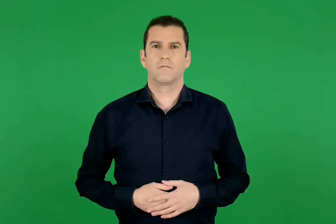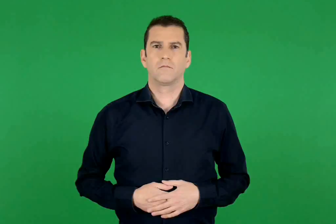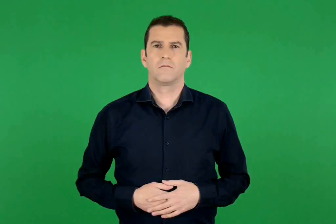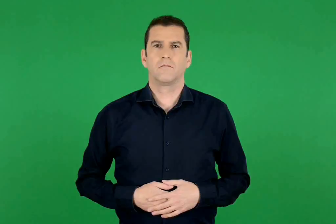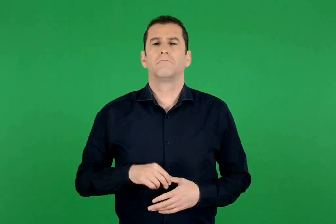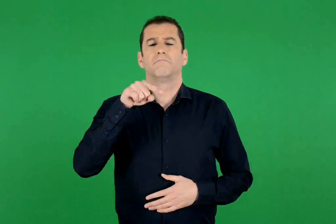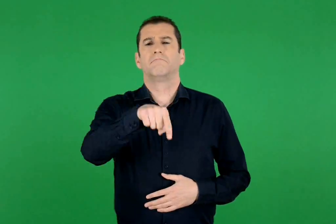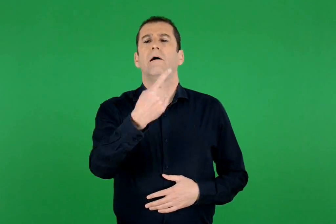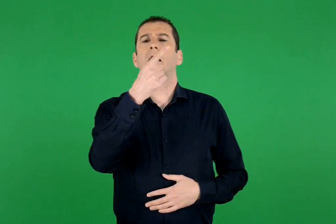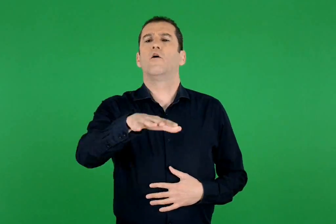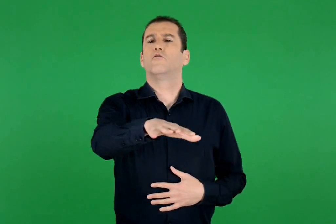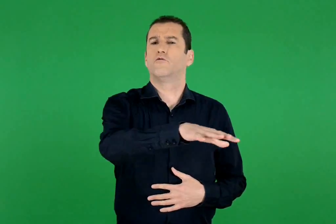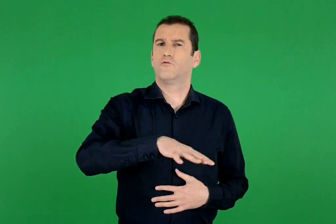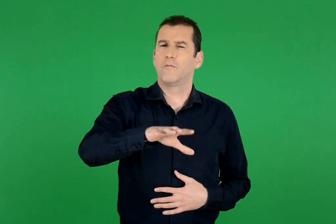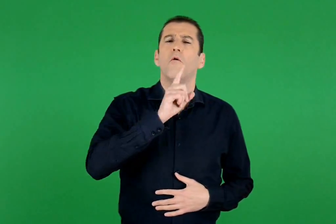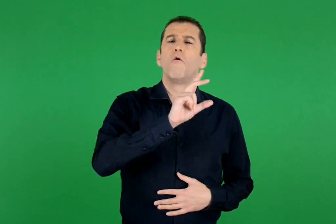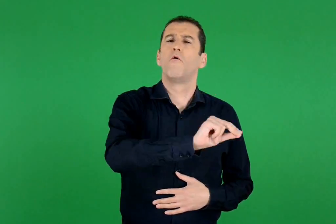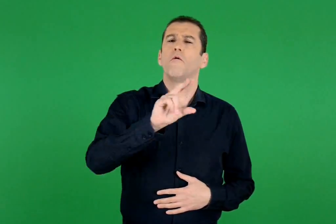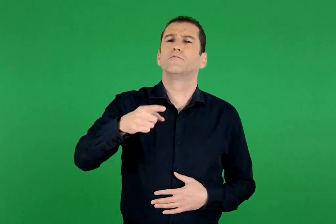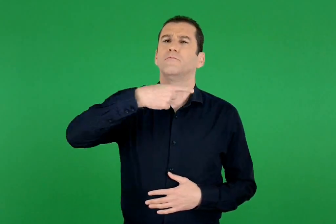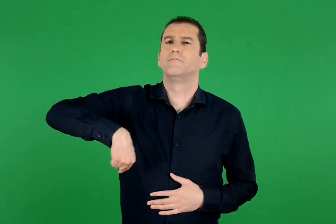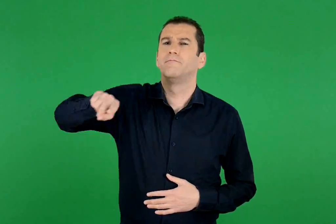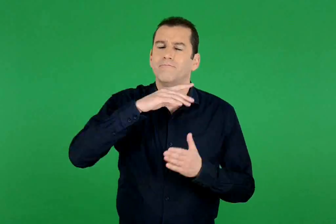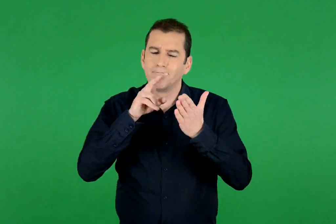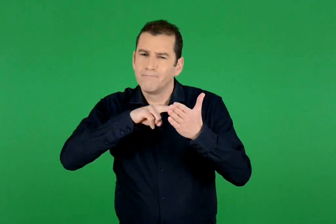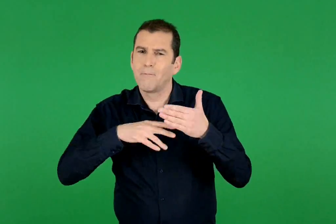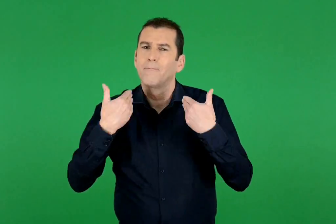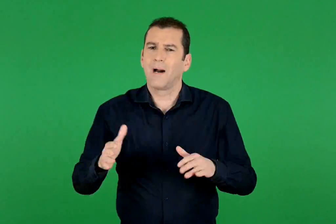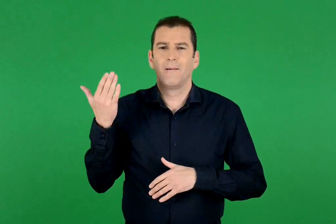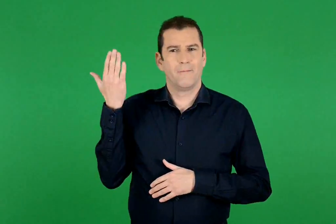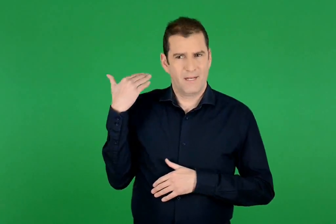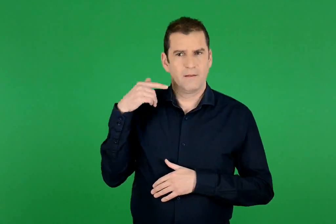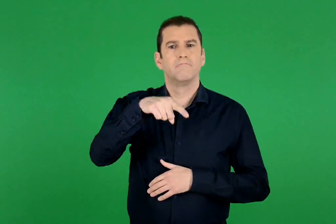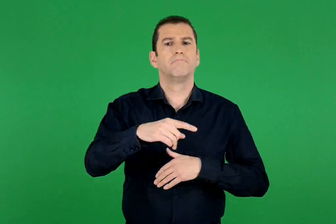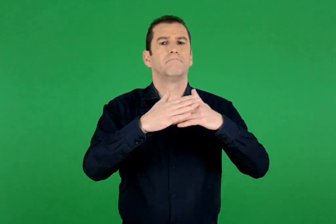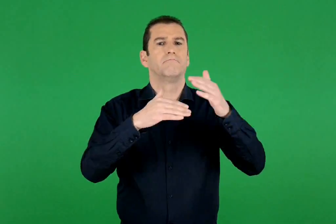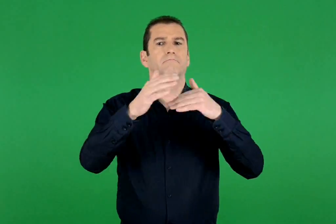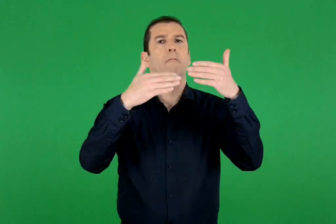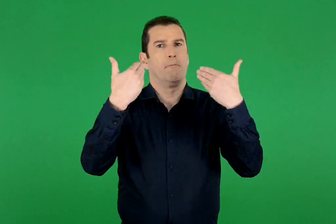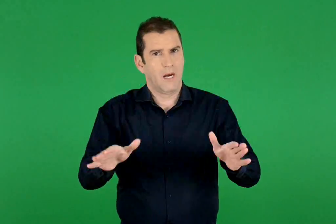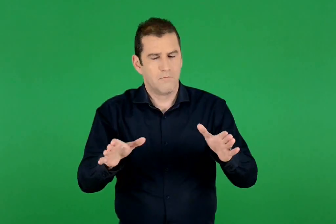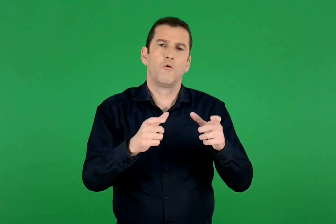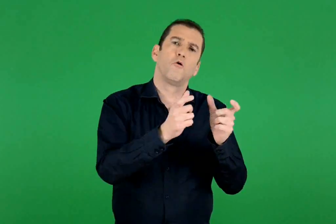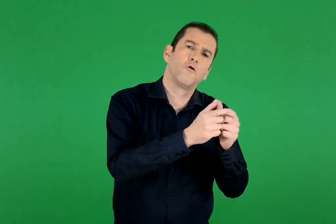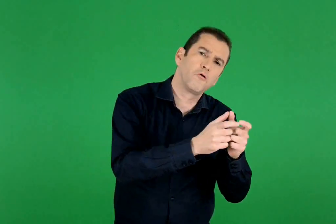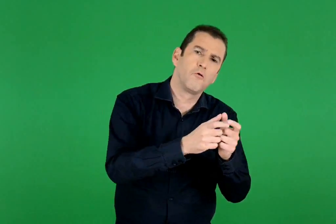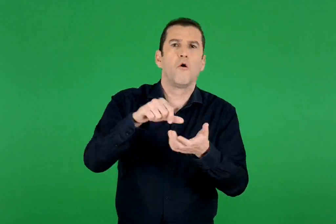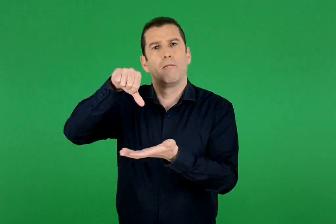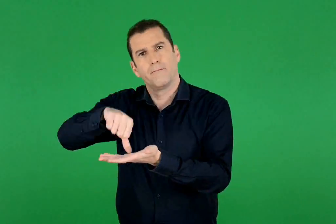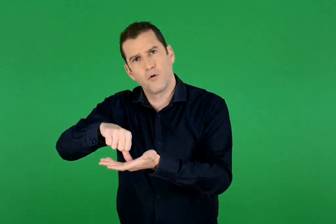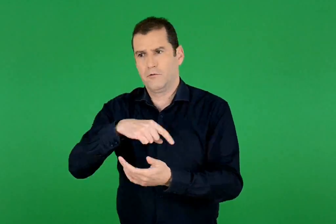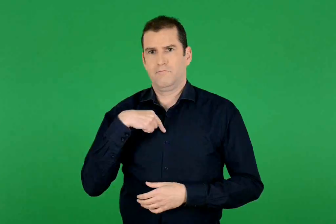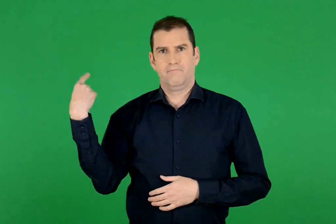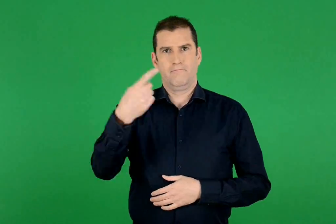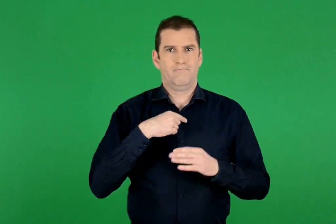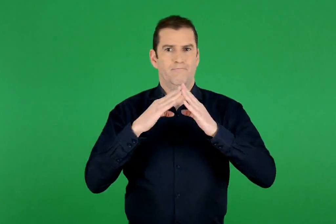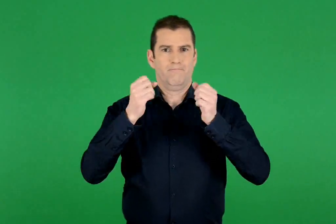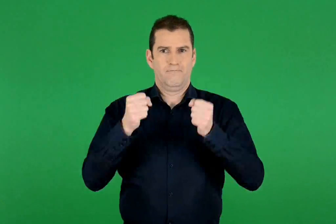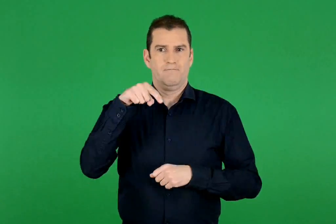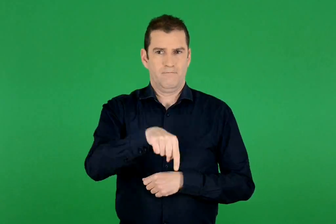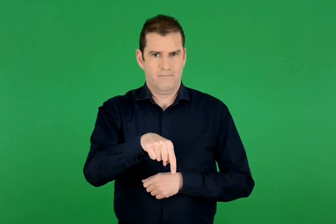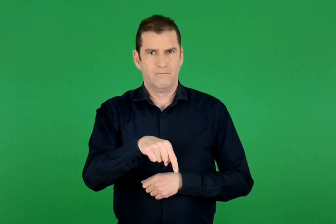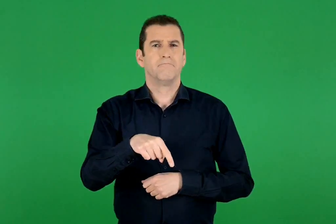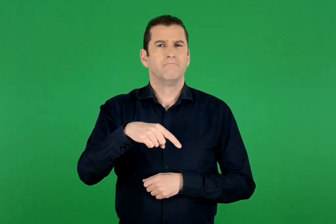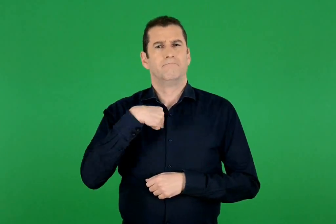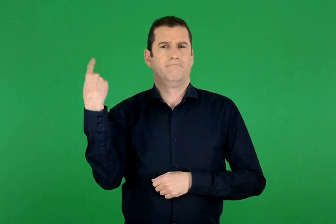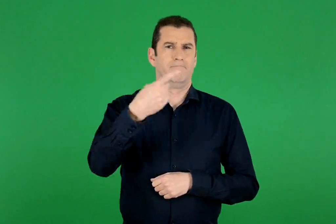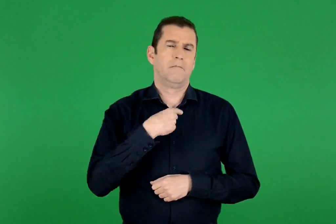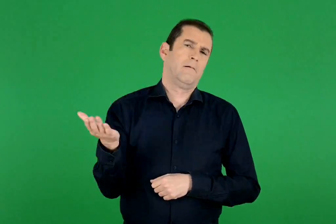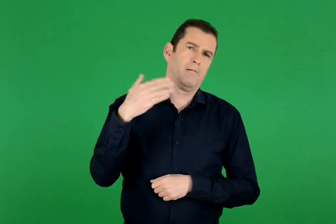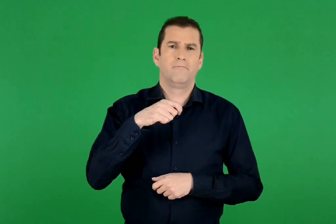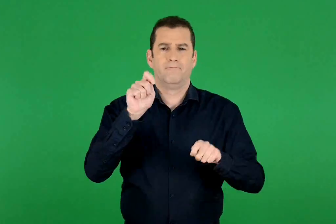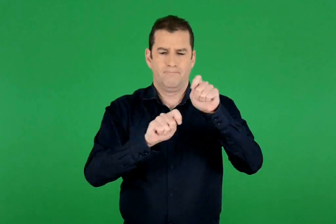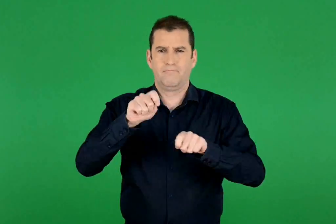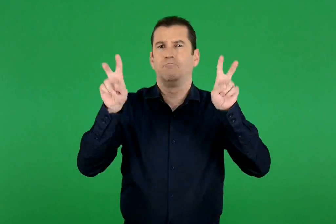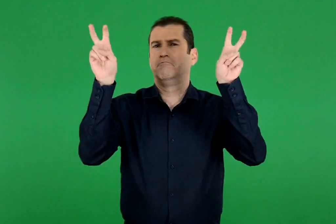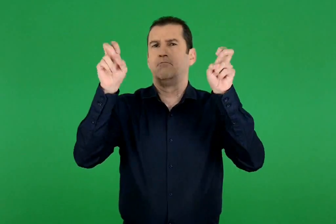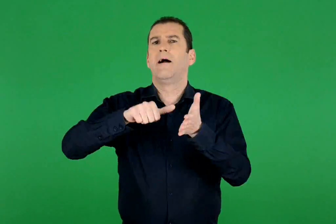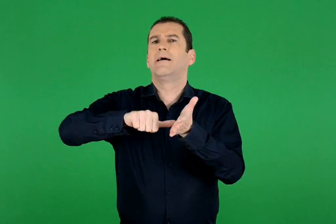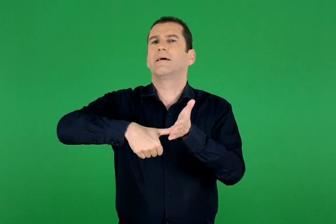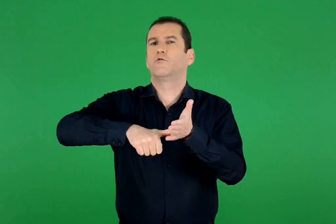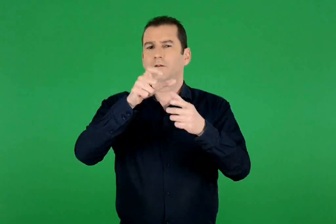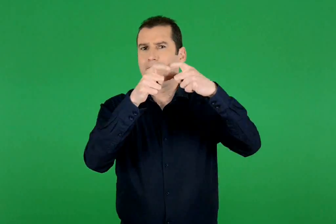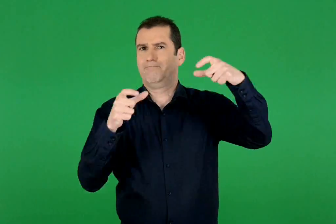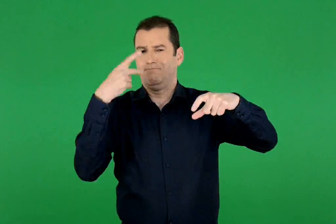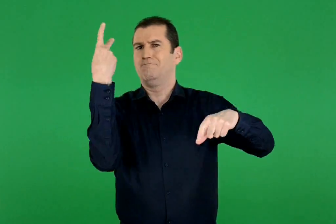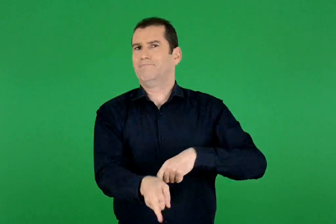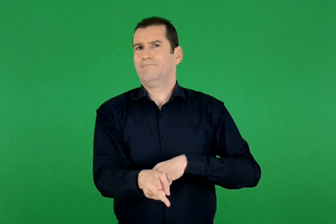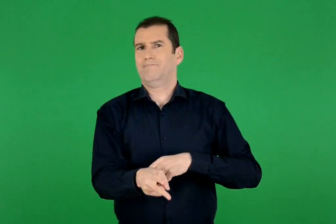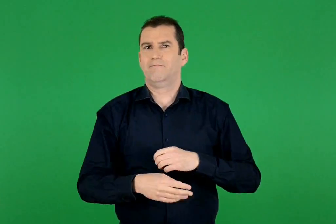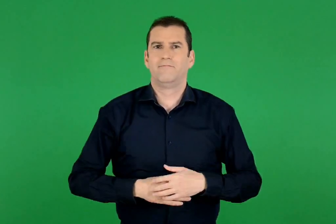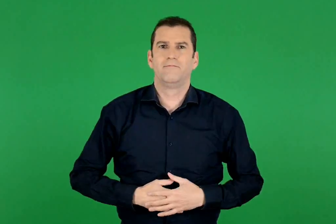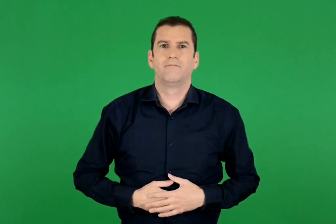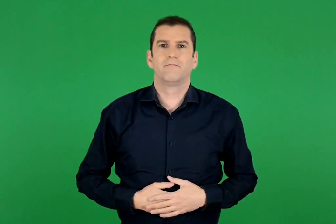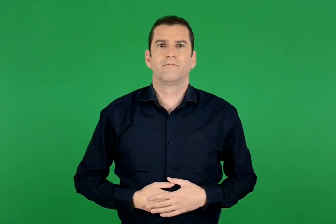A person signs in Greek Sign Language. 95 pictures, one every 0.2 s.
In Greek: σε έναν τόπο όπως αυτοί που μελετήσαμε έχει χτιστεί το χωριό ή η πόλη όπου κατοικούμε. ελάτε να φτιάξουμε την ταυτότητά του
